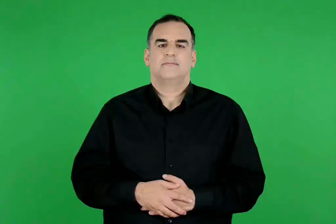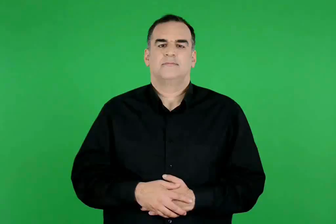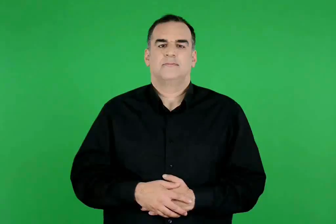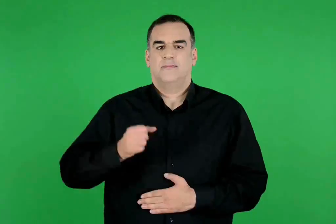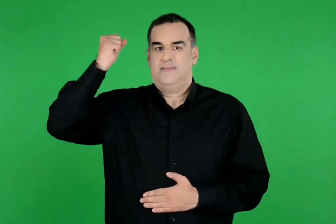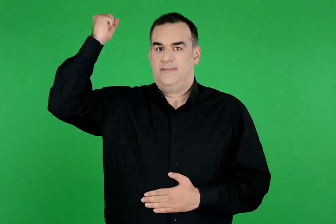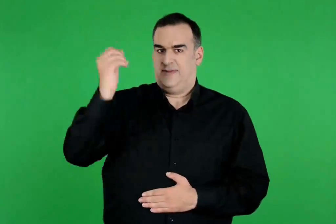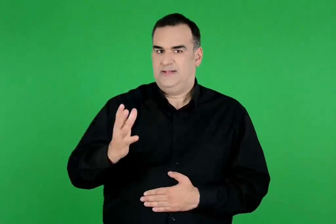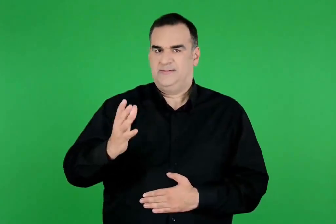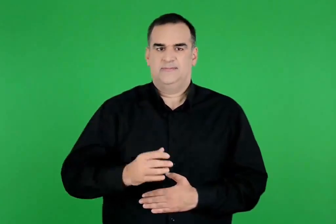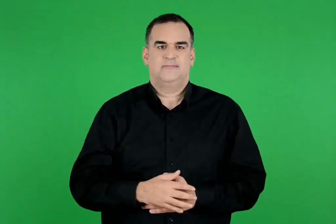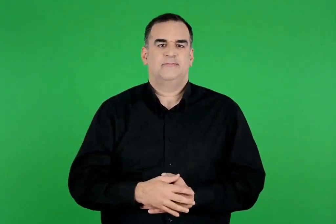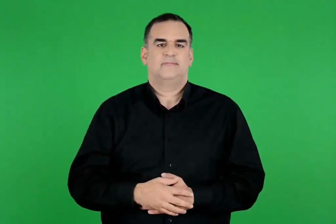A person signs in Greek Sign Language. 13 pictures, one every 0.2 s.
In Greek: δίας
